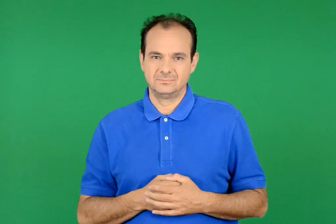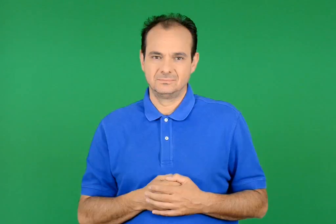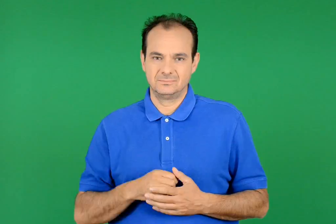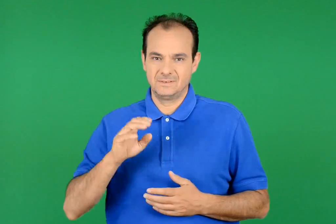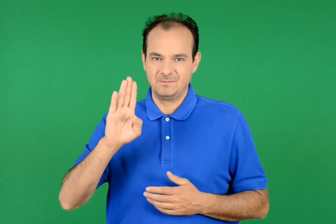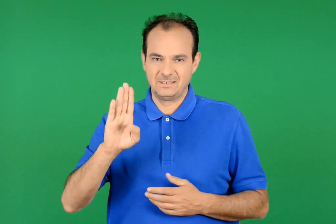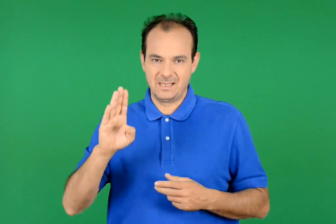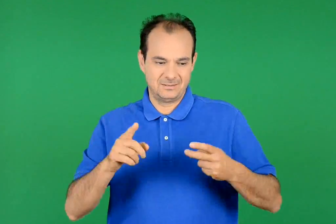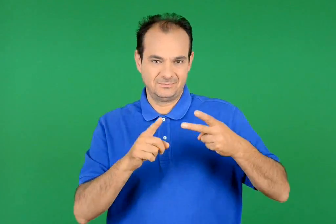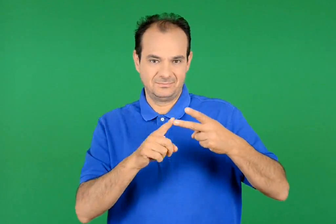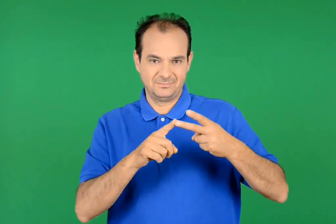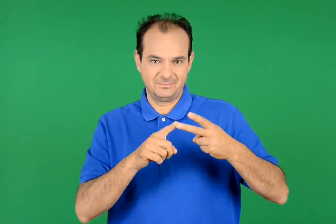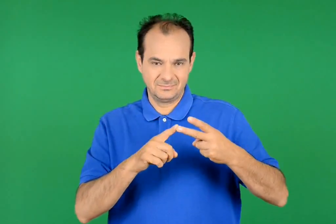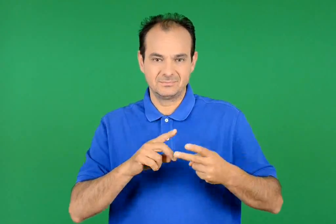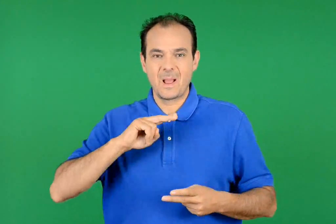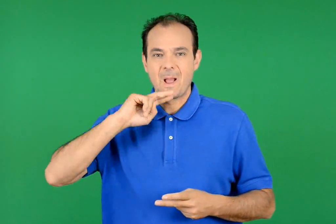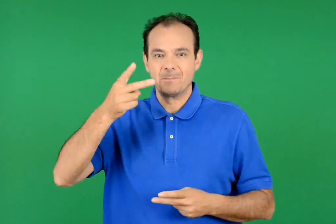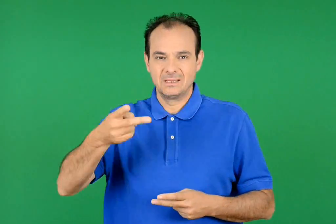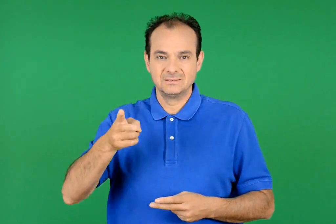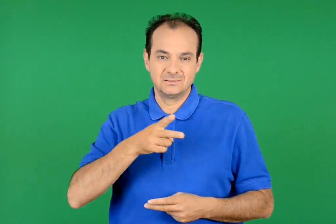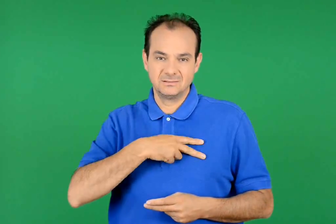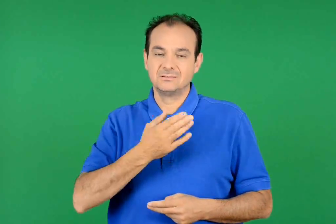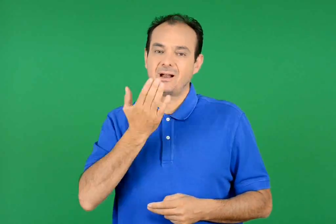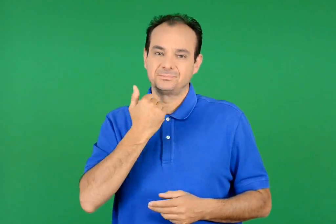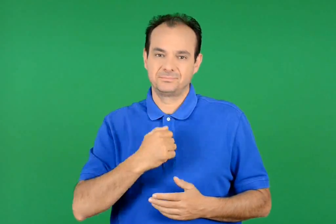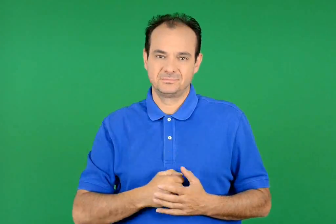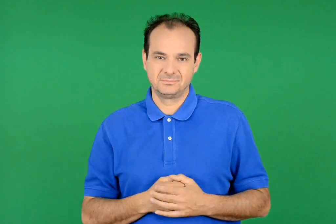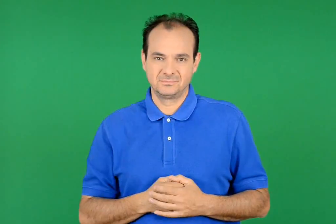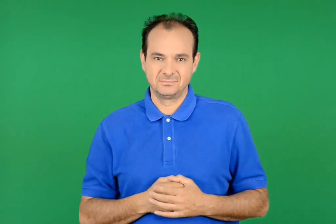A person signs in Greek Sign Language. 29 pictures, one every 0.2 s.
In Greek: β . δεν έδωσα σωστή απάντηση
